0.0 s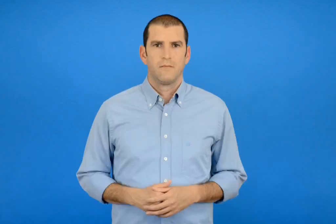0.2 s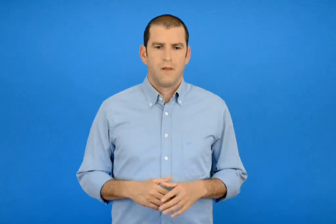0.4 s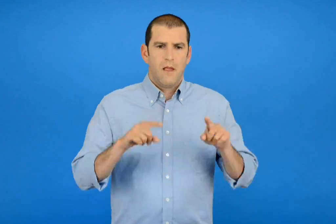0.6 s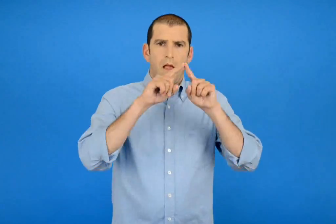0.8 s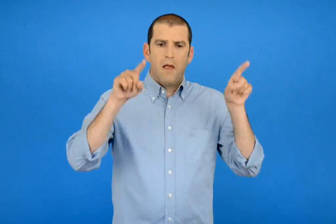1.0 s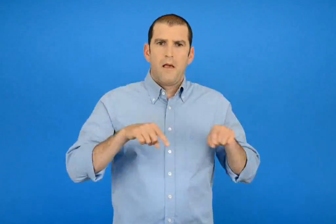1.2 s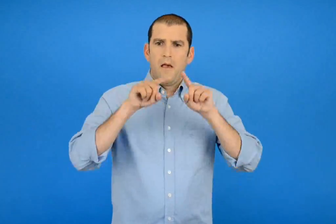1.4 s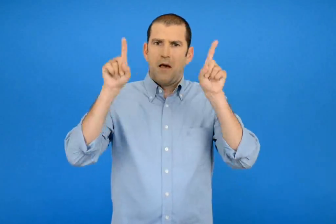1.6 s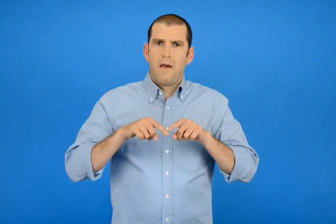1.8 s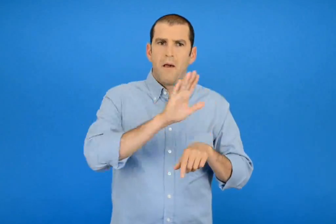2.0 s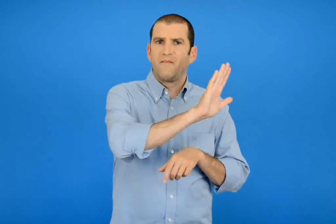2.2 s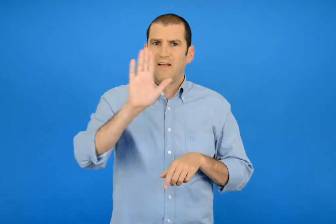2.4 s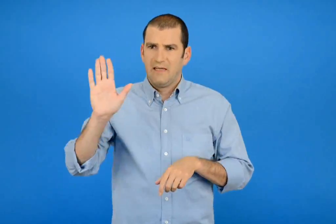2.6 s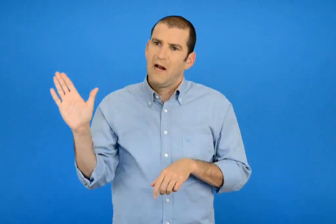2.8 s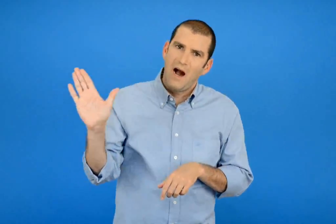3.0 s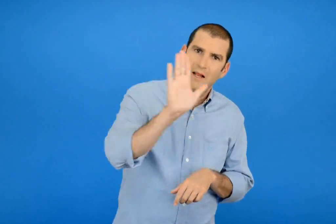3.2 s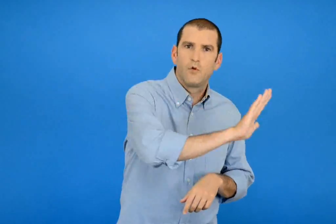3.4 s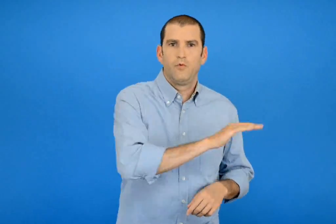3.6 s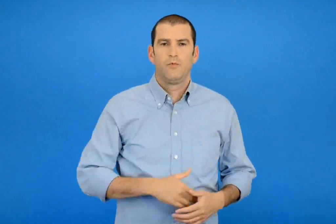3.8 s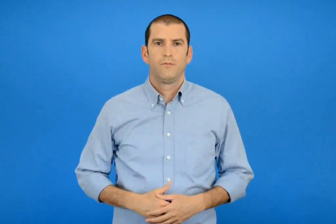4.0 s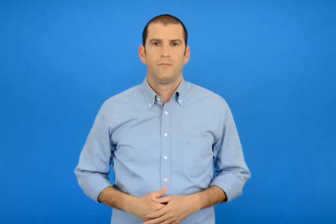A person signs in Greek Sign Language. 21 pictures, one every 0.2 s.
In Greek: καλύπτω επιφάνειες
